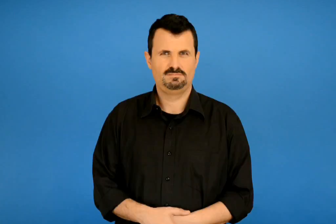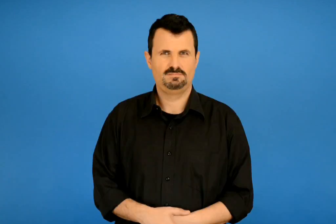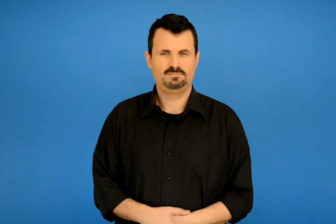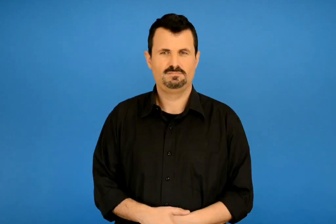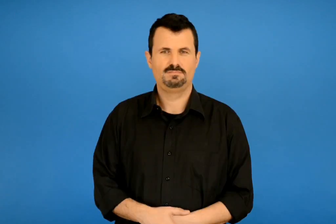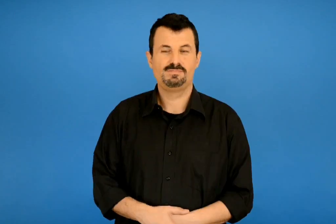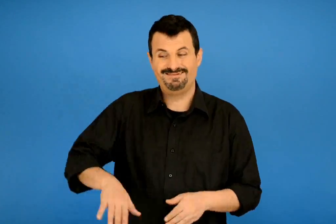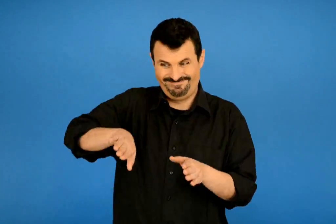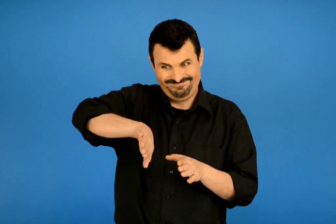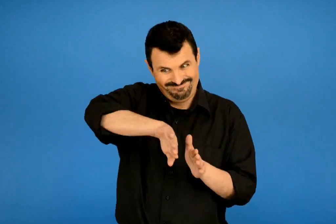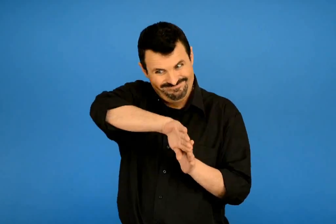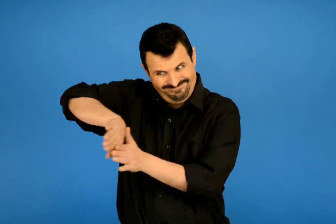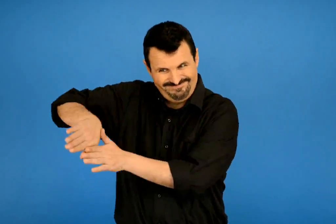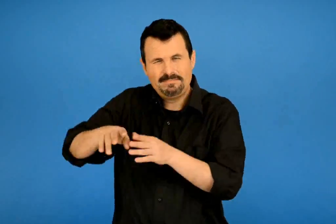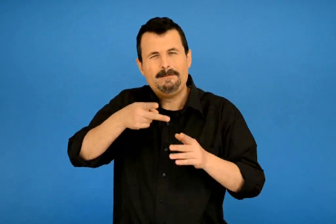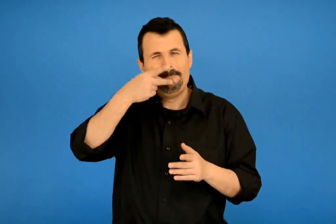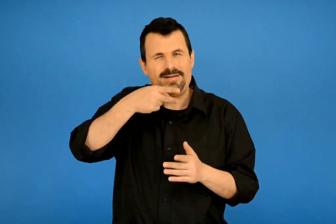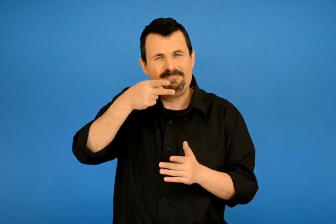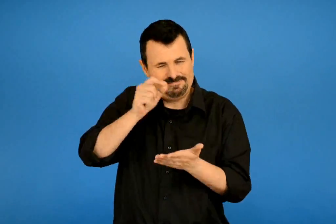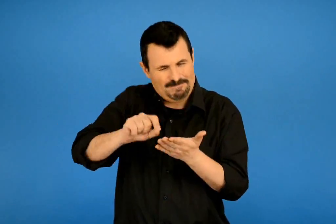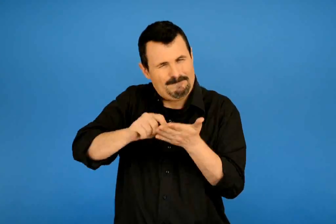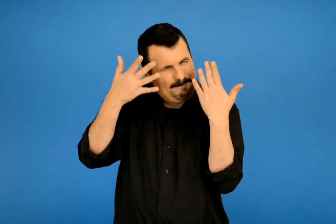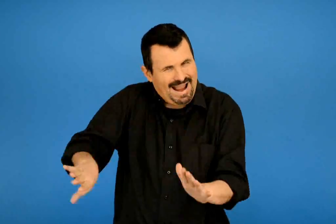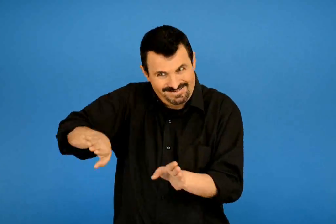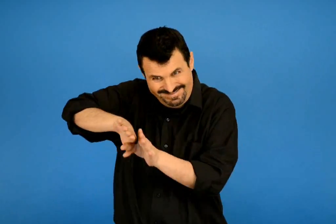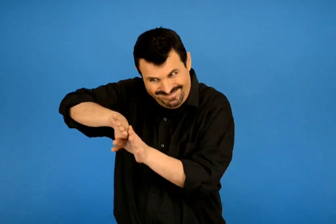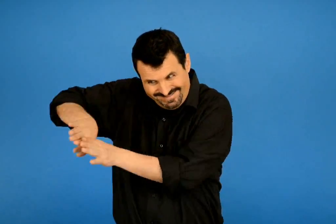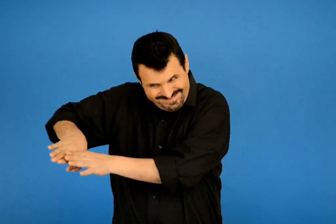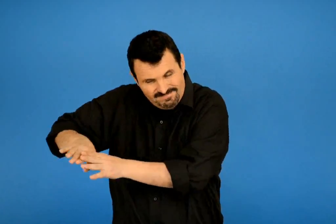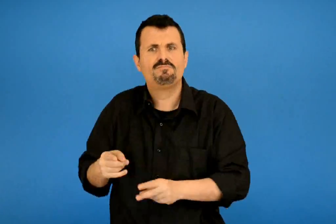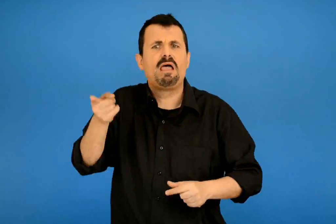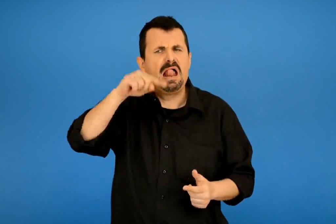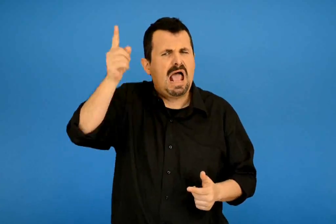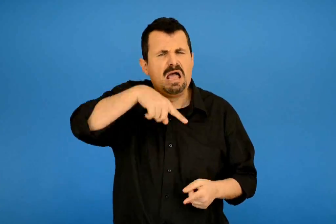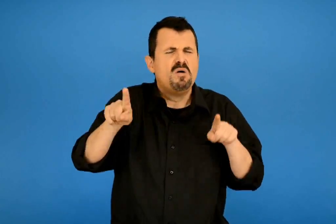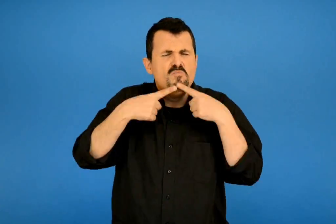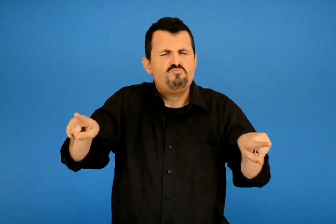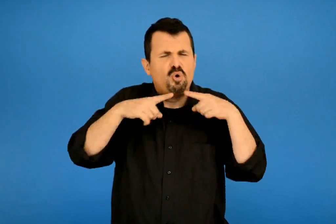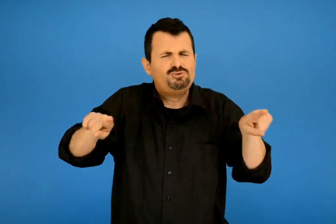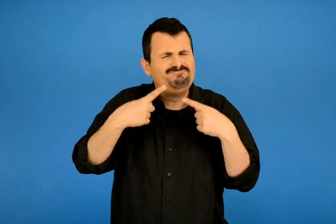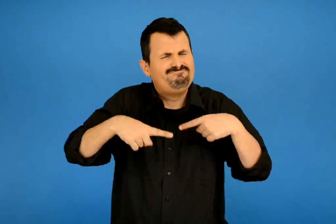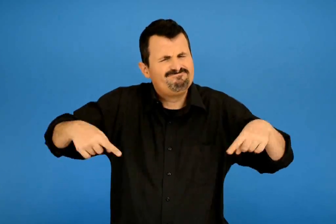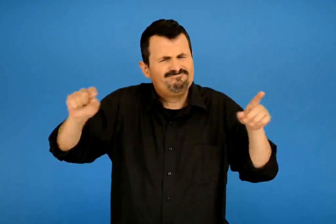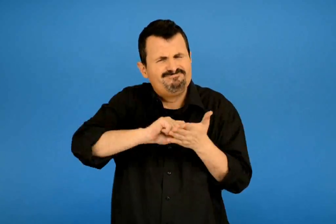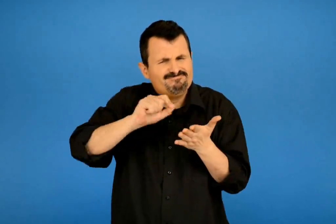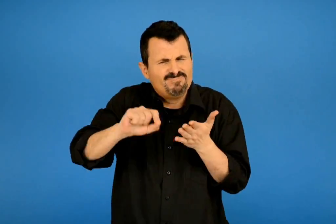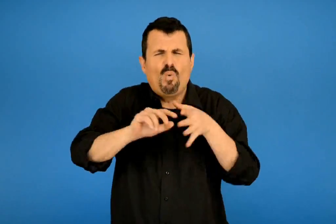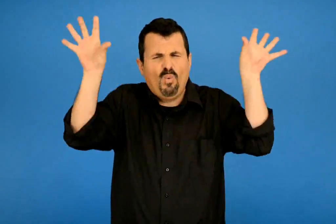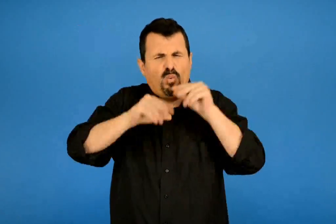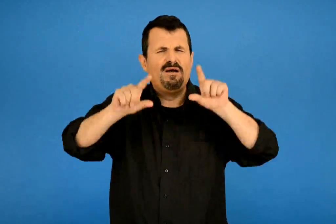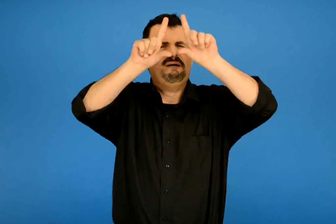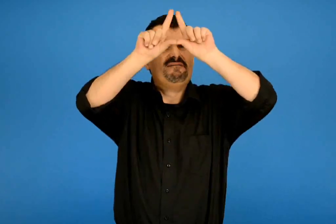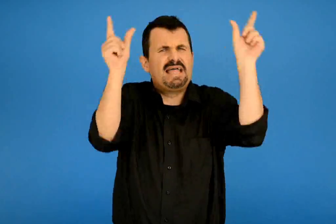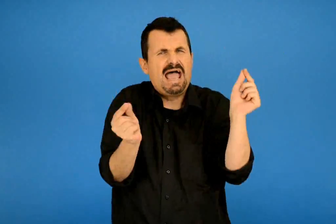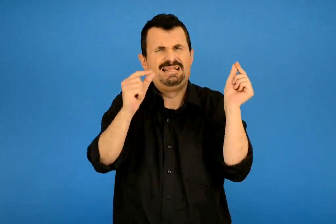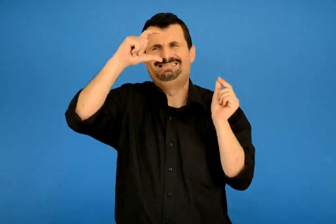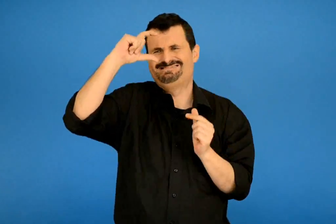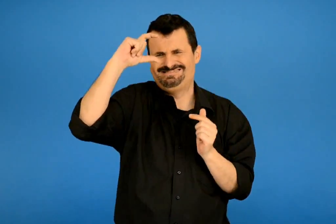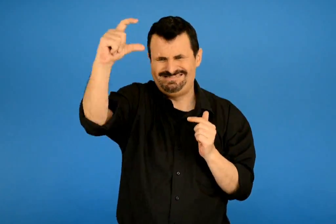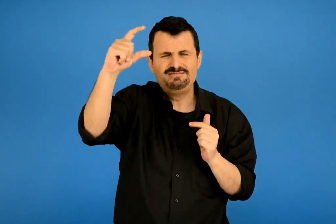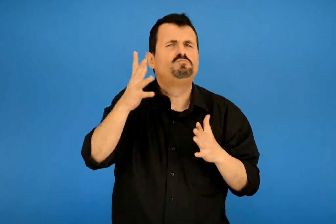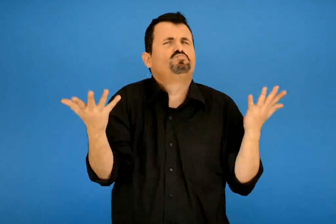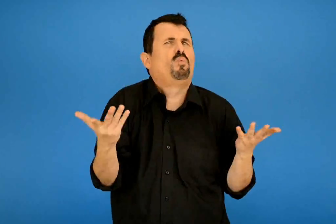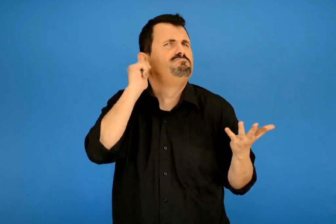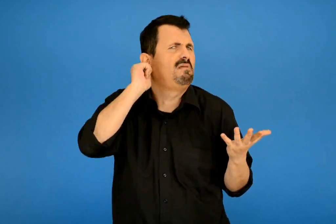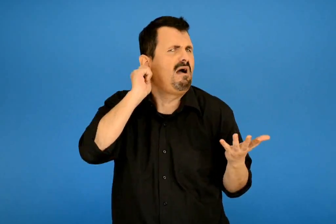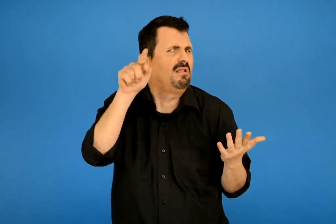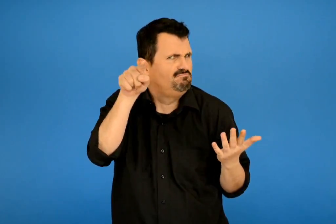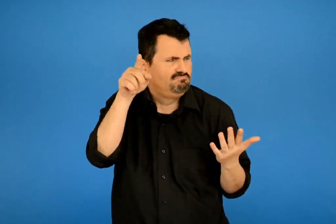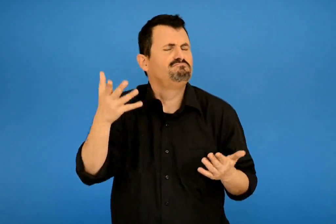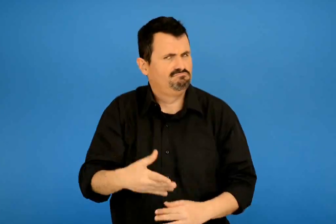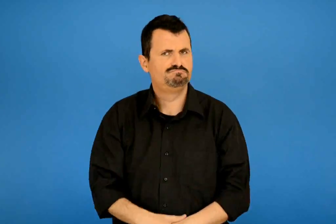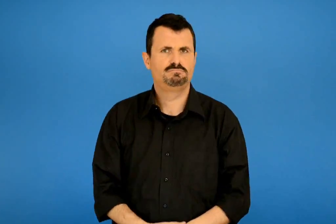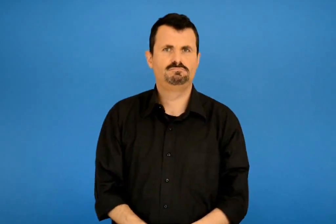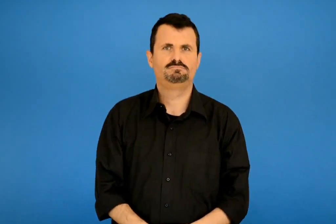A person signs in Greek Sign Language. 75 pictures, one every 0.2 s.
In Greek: εκτός από ποιήματα έχουν γραφτεί και πολλά μουσικά έργα για το φεγγάρι η τη σελήνη όπως αλλιώς λέγεται
